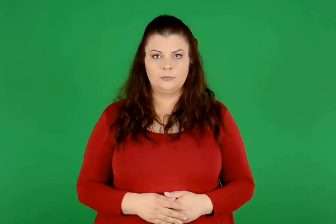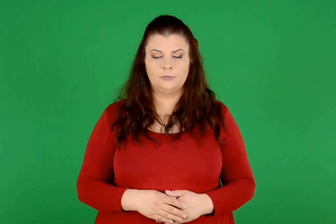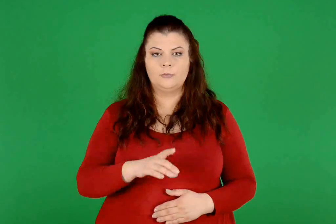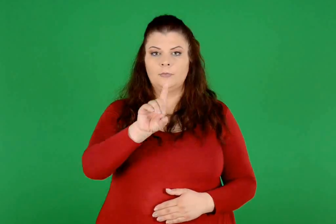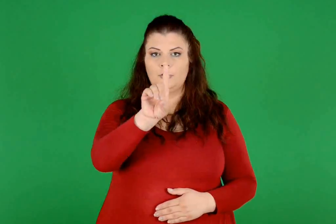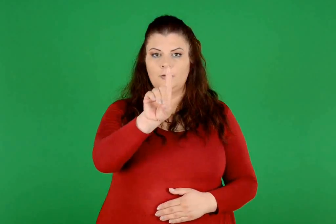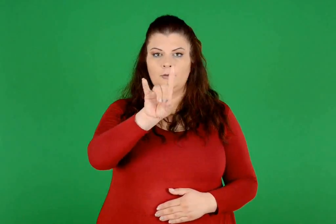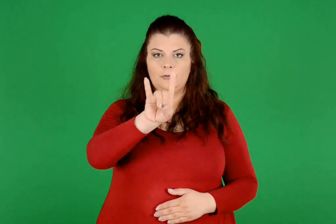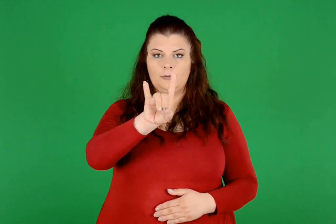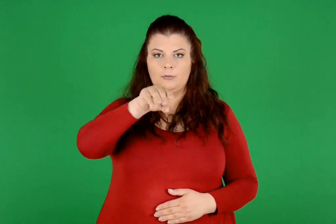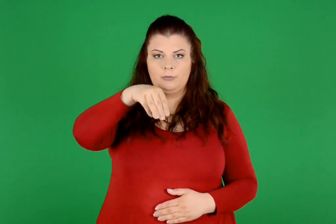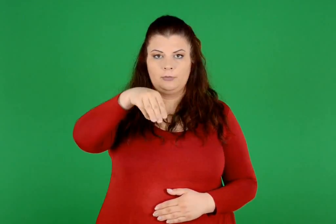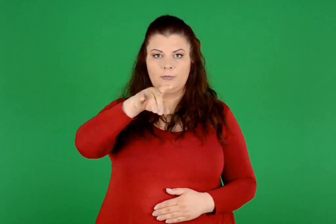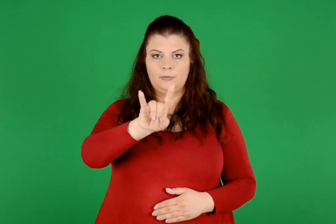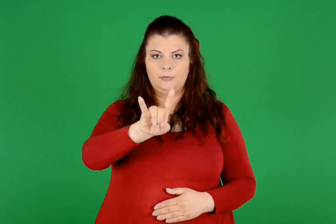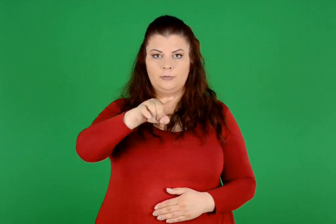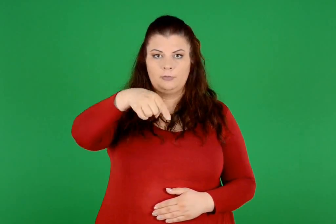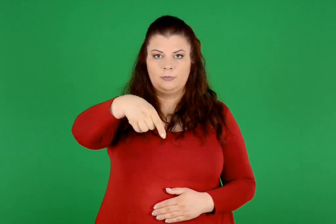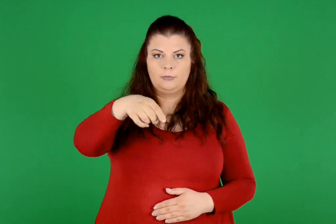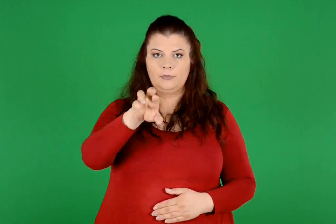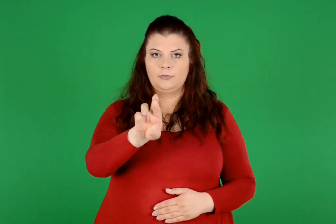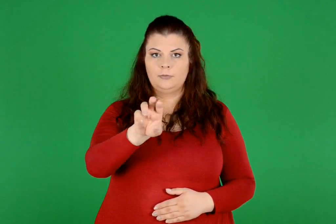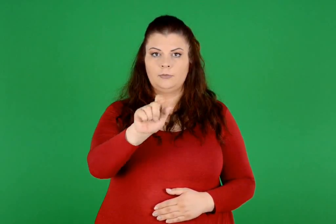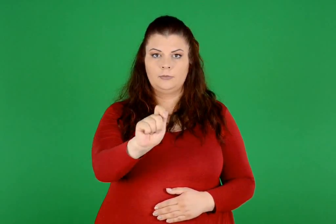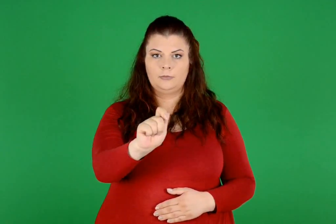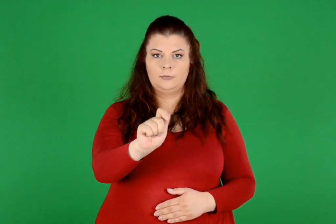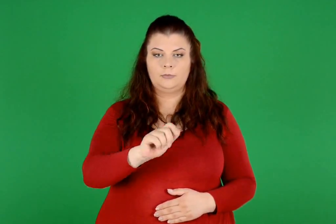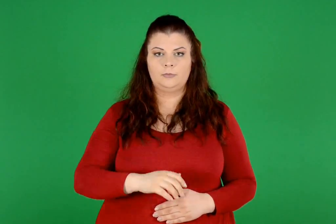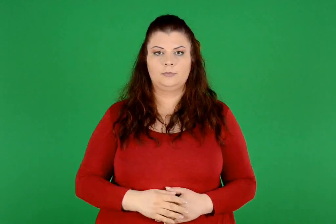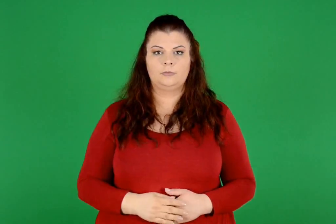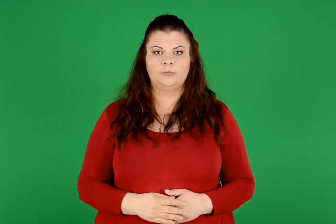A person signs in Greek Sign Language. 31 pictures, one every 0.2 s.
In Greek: δήμητρα
